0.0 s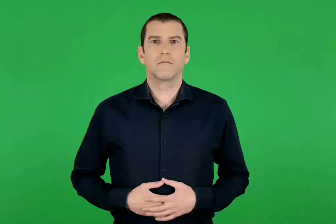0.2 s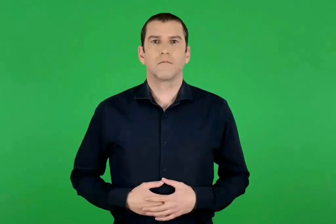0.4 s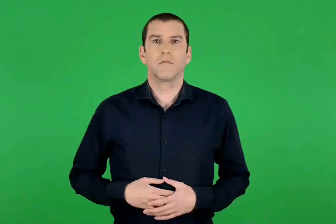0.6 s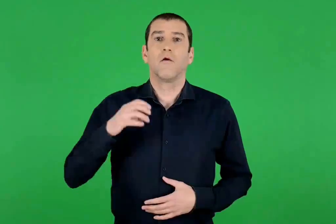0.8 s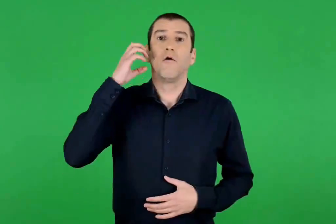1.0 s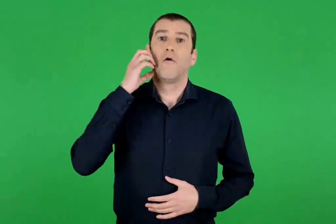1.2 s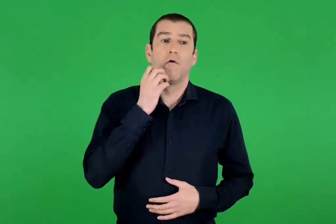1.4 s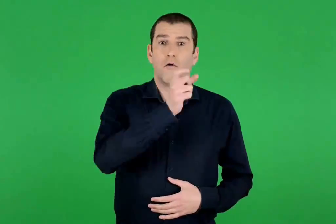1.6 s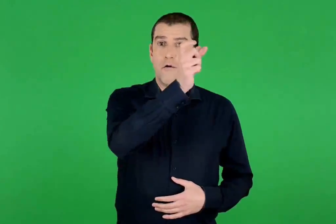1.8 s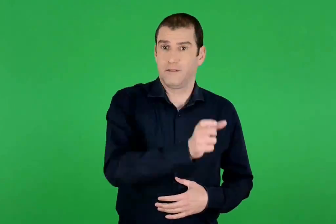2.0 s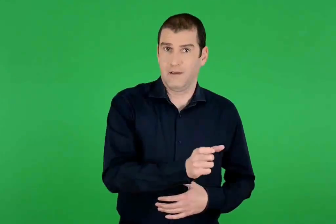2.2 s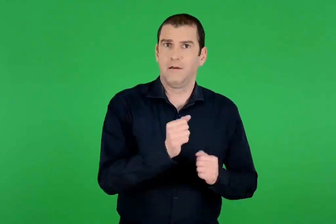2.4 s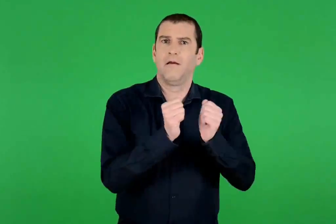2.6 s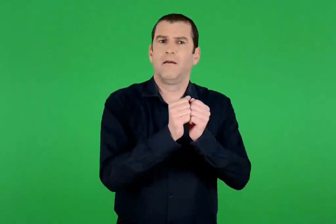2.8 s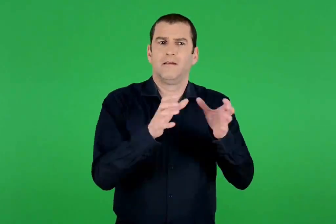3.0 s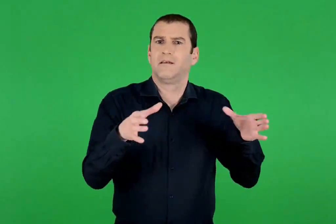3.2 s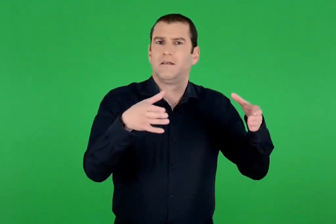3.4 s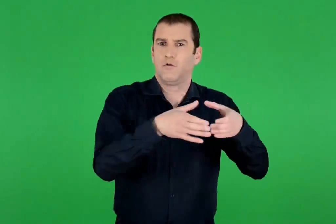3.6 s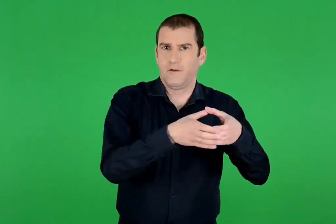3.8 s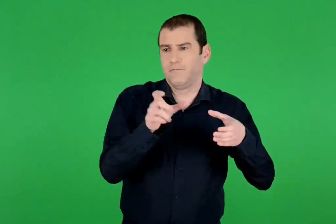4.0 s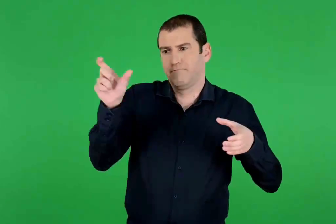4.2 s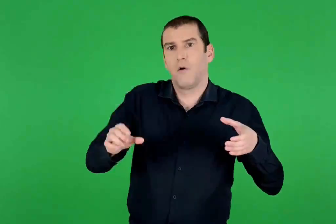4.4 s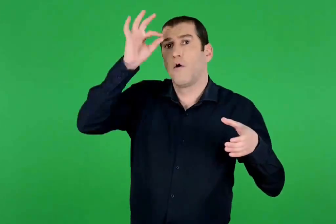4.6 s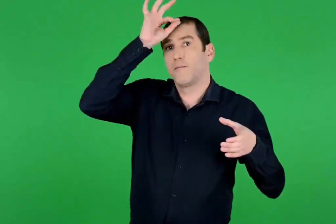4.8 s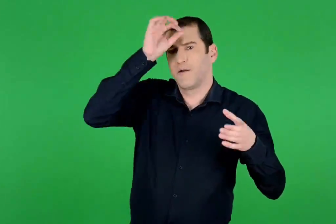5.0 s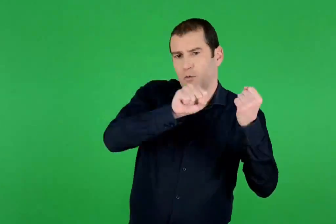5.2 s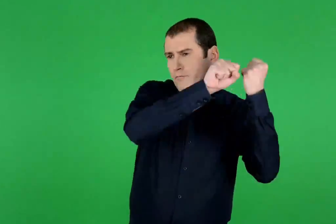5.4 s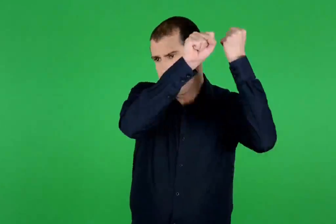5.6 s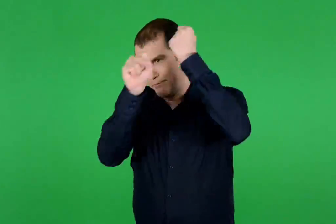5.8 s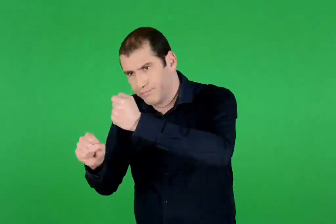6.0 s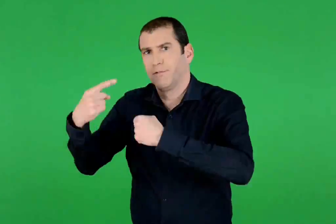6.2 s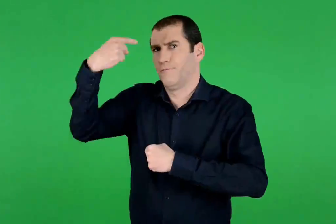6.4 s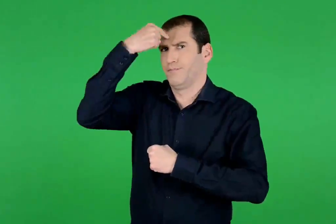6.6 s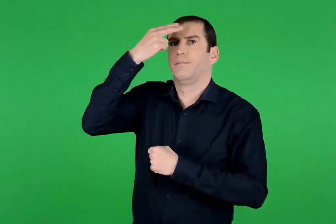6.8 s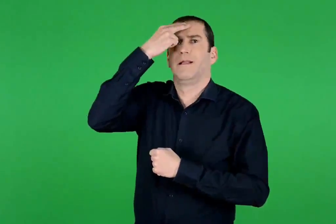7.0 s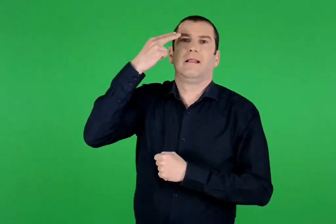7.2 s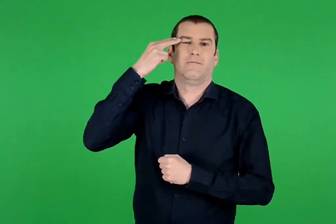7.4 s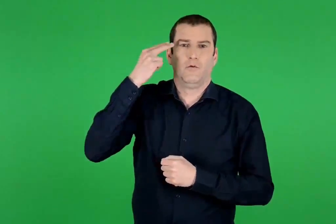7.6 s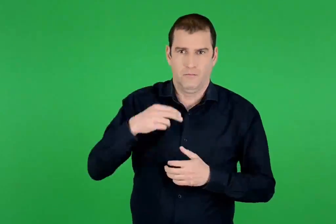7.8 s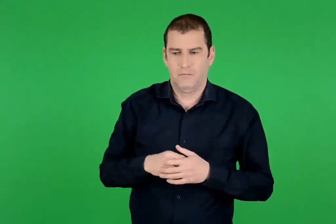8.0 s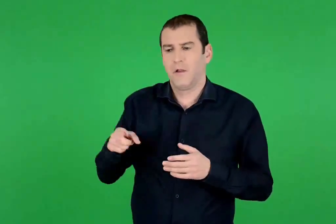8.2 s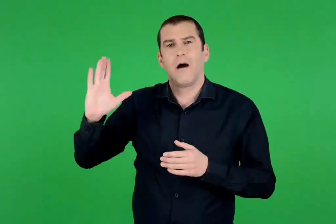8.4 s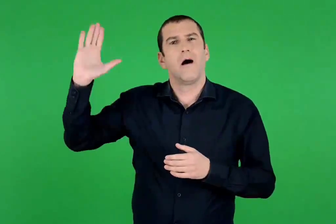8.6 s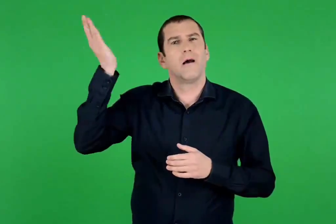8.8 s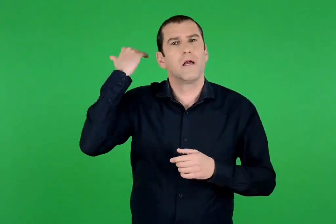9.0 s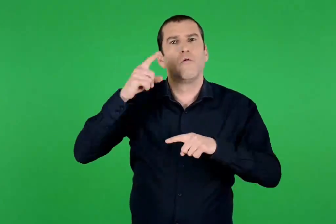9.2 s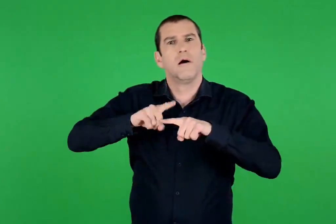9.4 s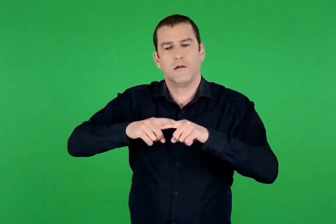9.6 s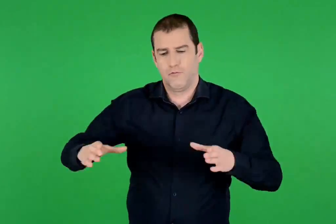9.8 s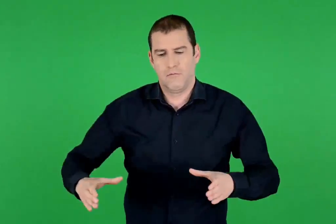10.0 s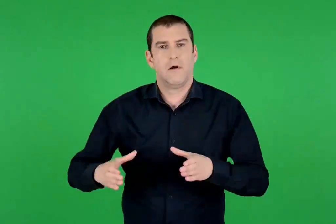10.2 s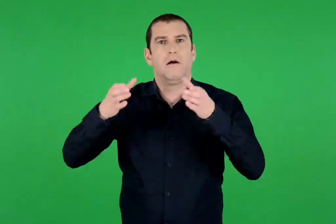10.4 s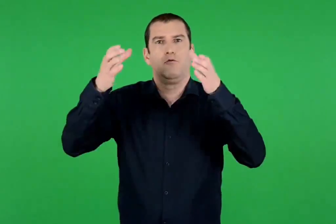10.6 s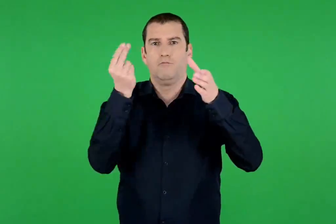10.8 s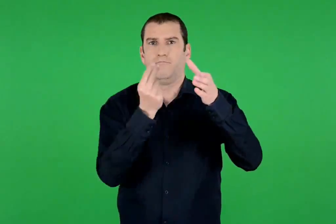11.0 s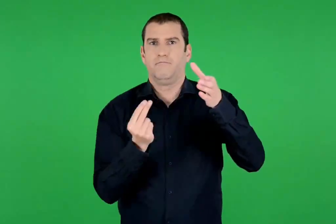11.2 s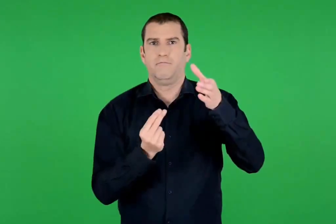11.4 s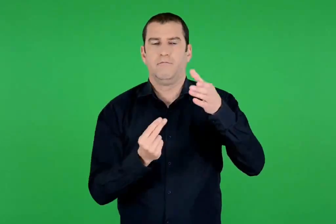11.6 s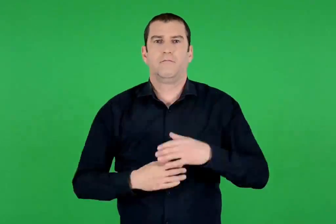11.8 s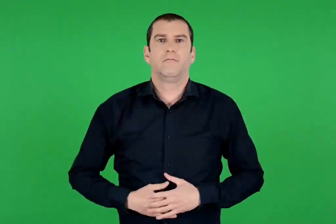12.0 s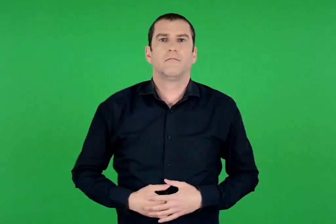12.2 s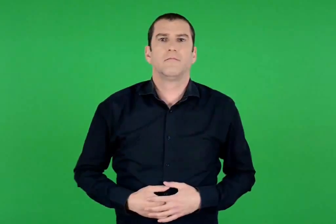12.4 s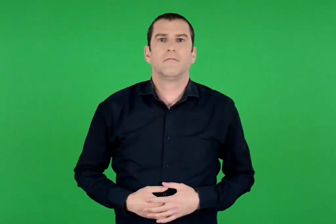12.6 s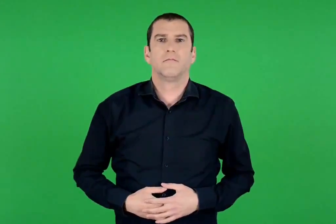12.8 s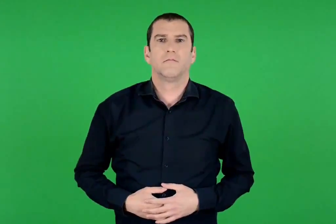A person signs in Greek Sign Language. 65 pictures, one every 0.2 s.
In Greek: ο οδυσσέας και οι σύντροφοι του τυφλώνουν τον πολύφημο. από αρχαίο ελληνικό αγγείο
